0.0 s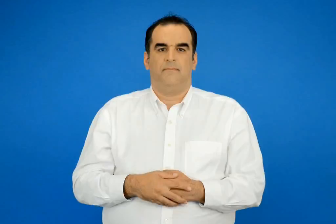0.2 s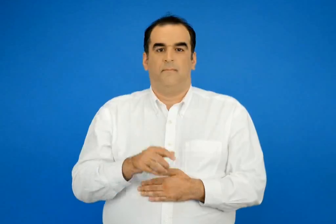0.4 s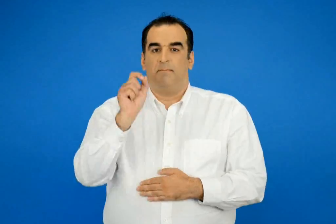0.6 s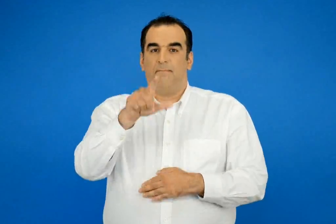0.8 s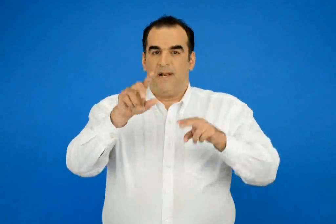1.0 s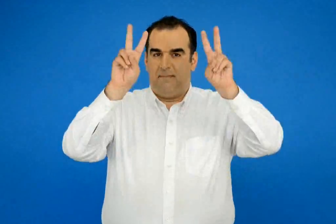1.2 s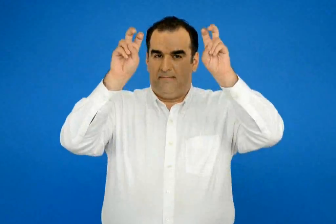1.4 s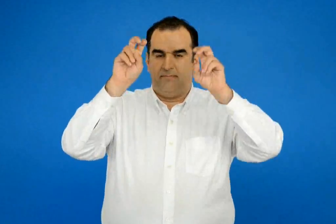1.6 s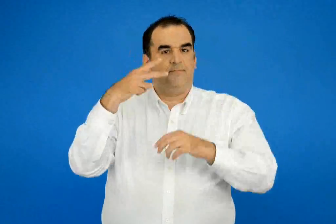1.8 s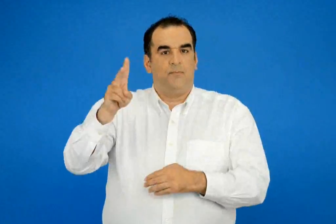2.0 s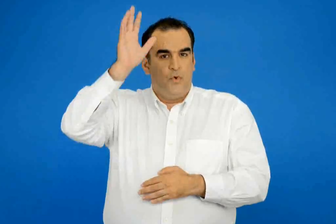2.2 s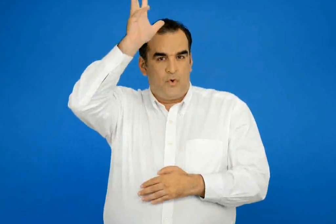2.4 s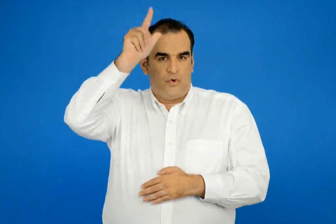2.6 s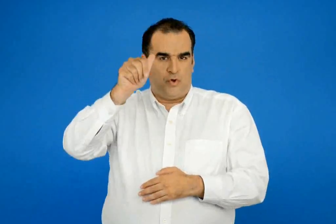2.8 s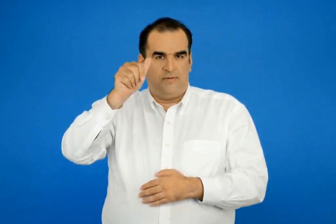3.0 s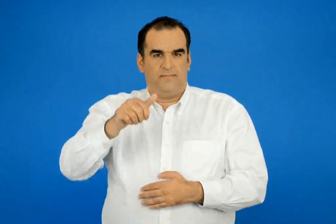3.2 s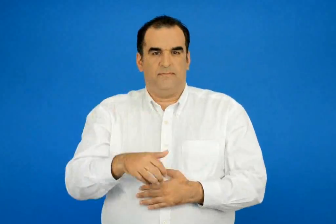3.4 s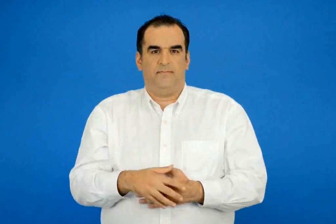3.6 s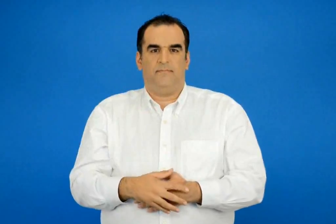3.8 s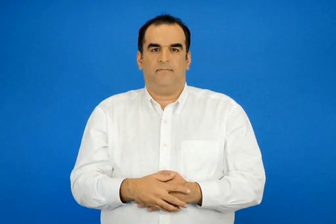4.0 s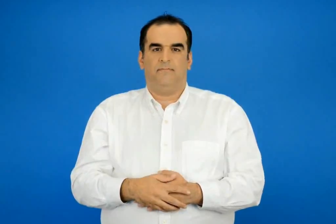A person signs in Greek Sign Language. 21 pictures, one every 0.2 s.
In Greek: το μήνυμα του κολοκοτρώνη
